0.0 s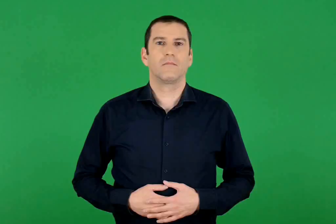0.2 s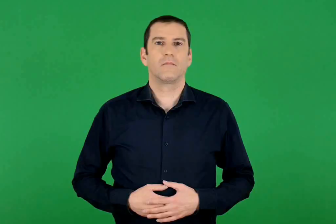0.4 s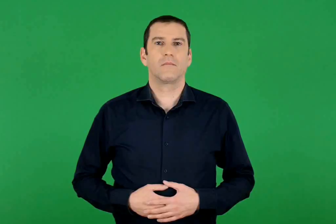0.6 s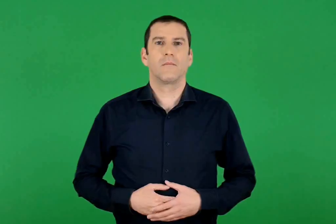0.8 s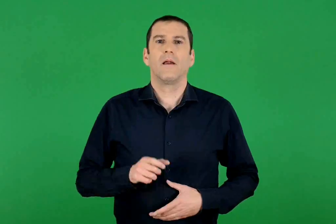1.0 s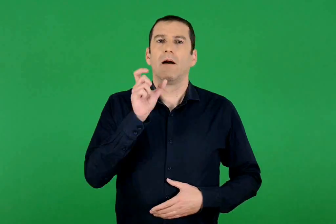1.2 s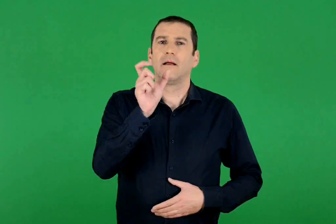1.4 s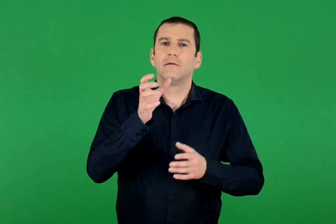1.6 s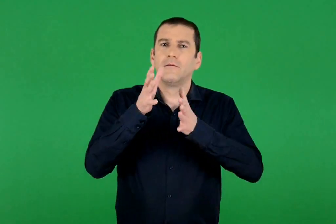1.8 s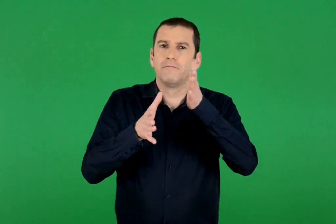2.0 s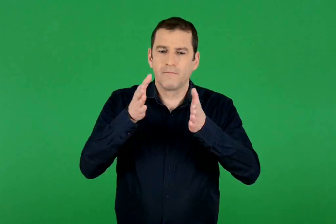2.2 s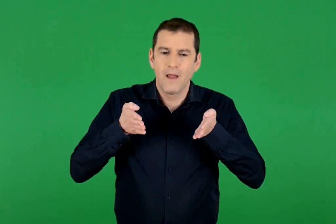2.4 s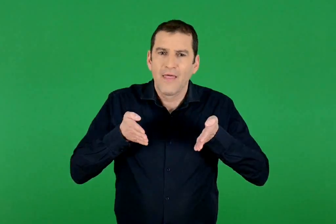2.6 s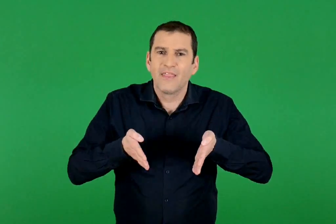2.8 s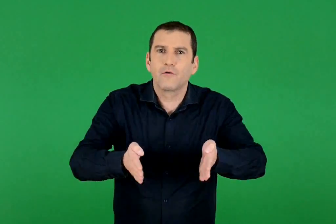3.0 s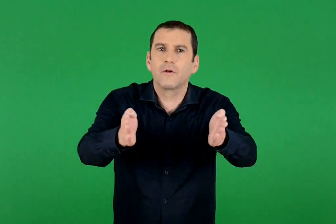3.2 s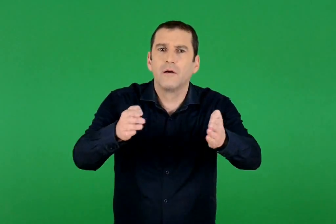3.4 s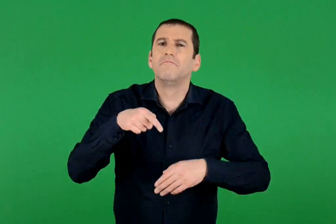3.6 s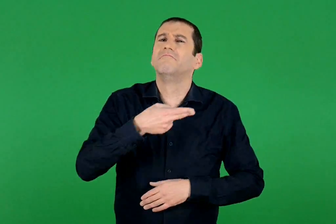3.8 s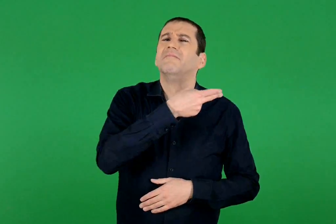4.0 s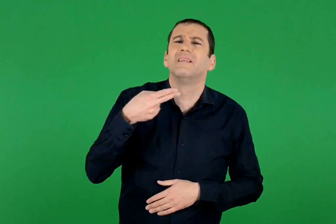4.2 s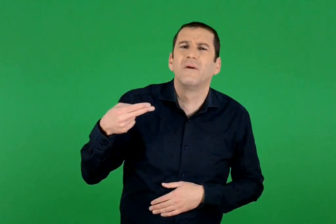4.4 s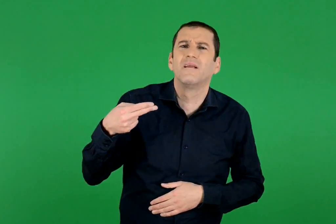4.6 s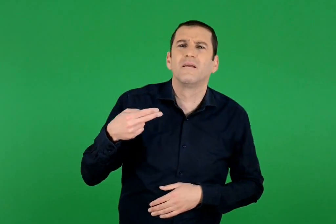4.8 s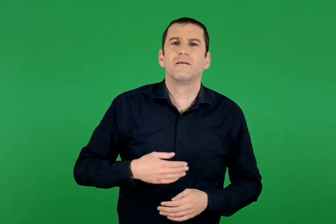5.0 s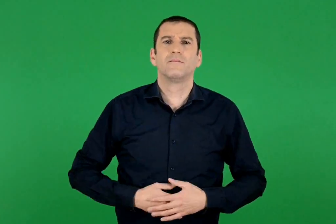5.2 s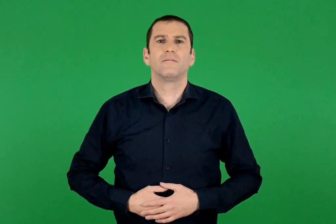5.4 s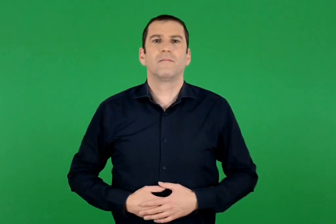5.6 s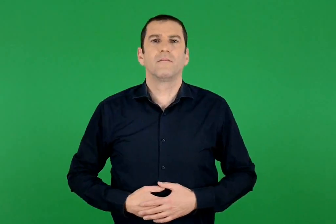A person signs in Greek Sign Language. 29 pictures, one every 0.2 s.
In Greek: τι σημαίνει η λέξη διώρυγα ;
